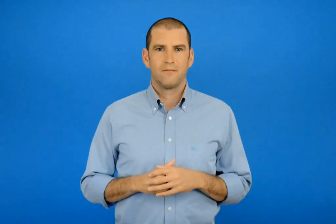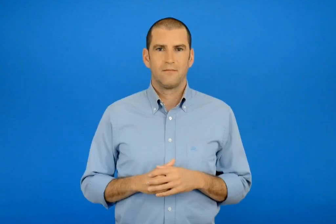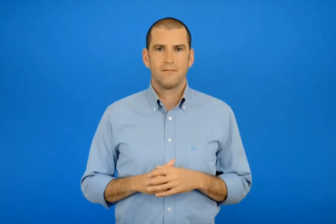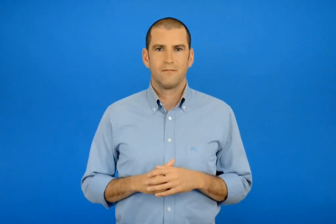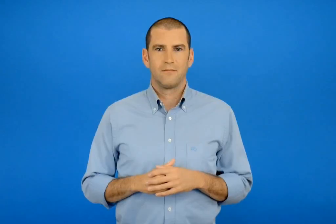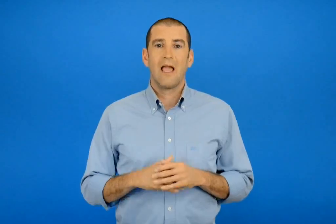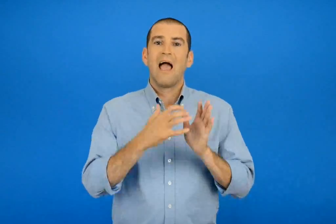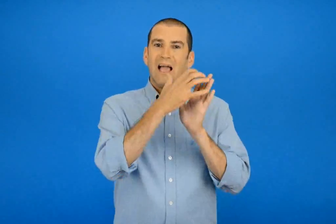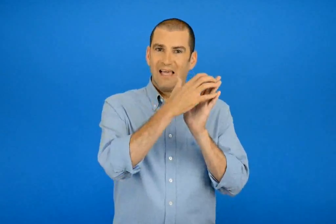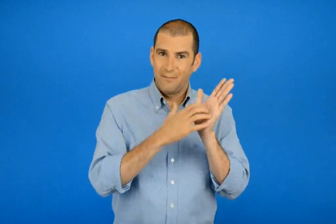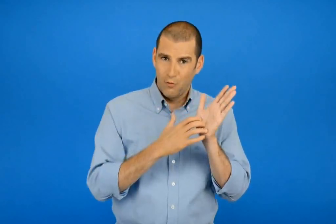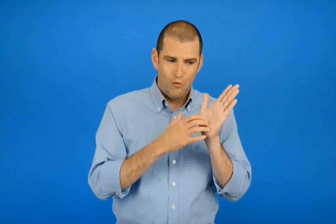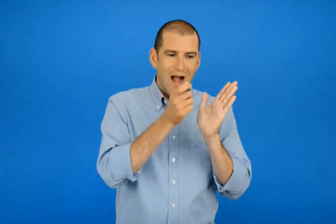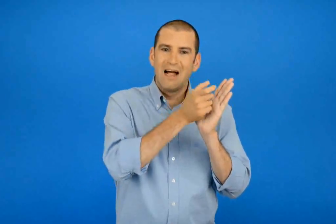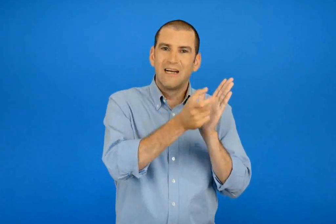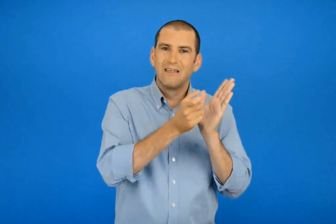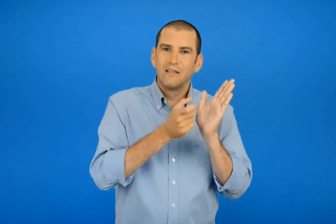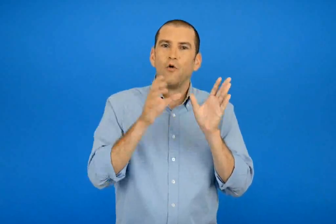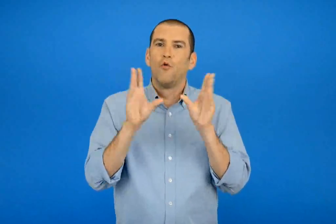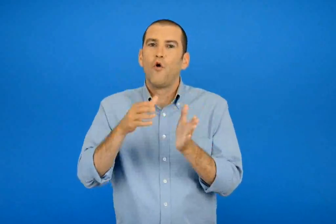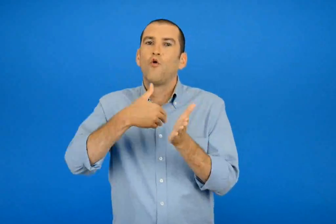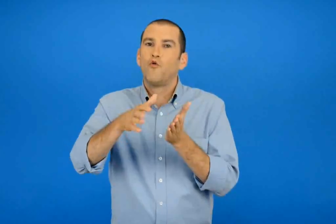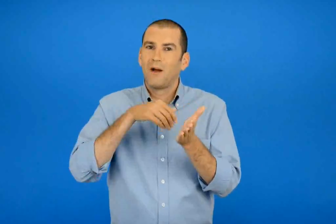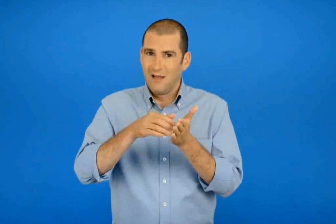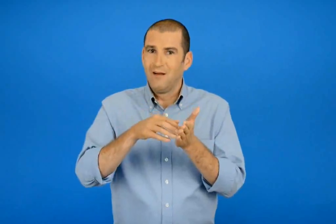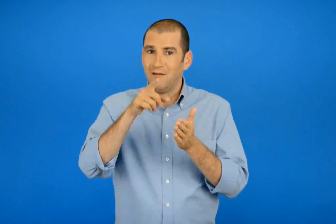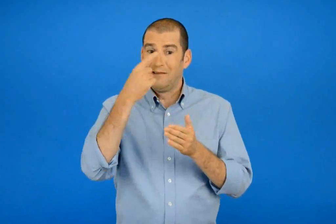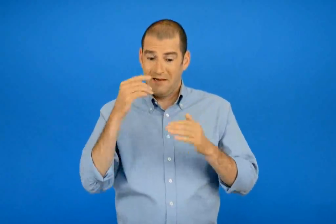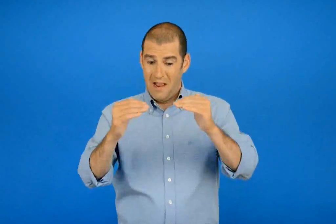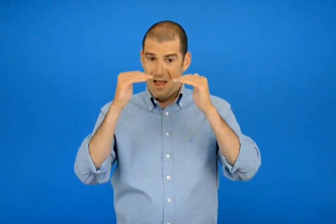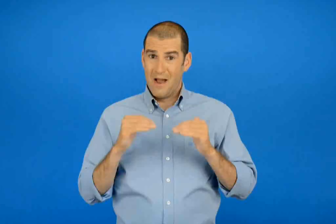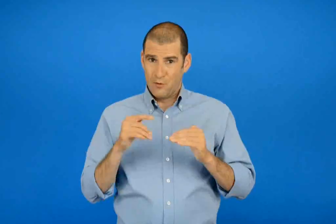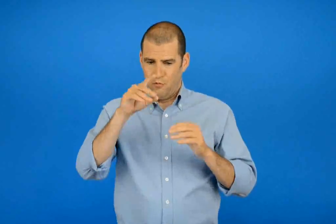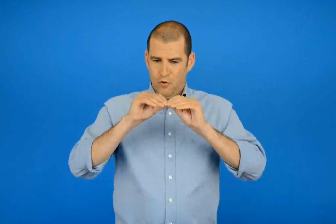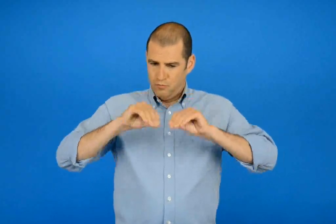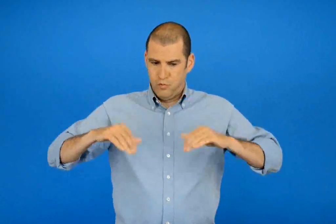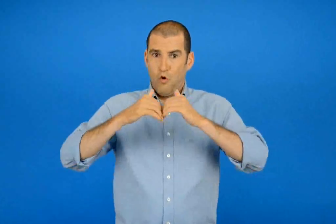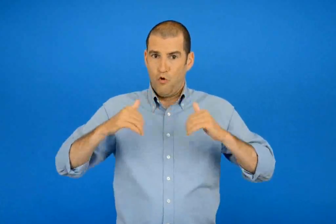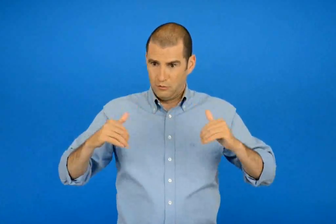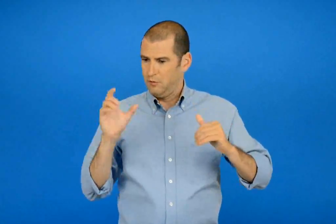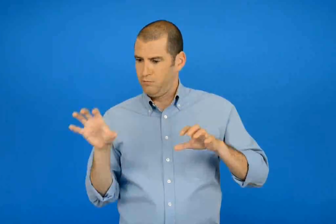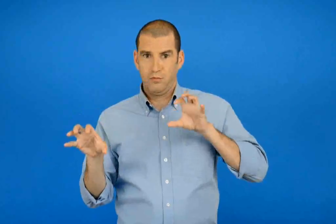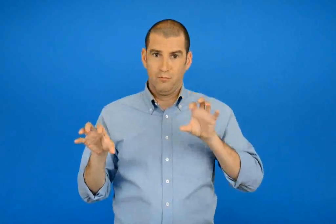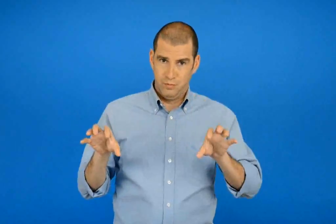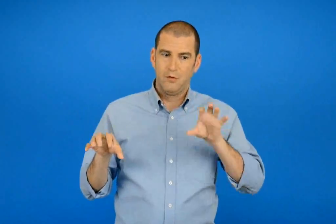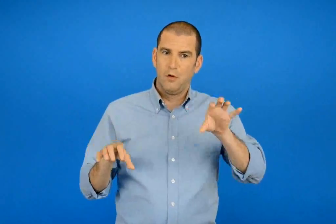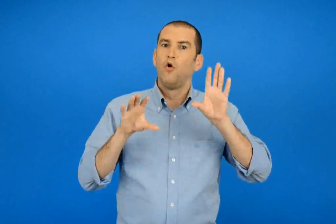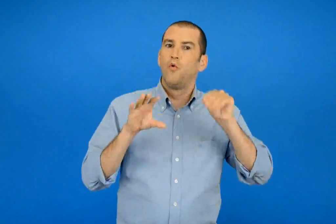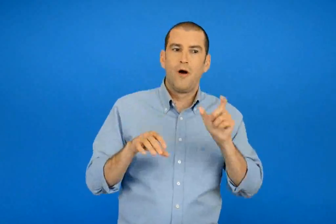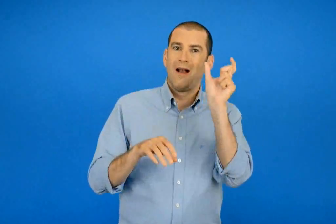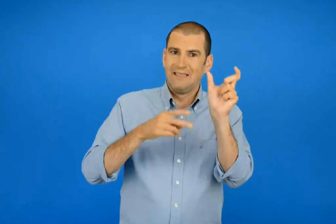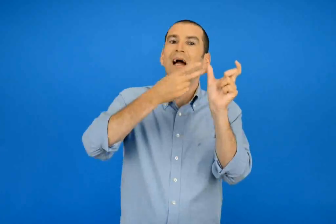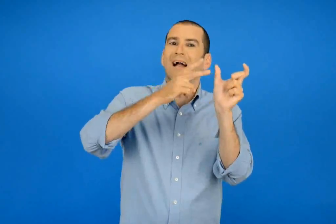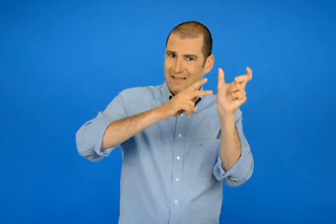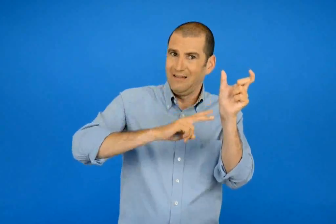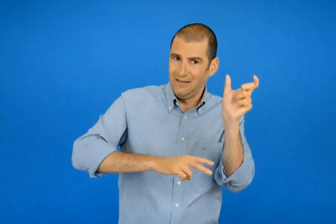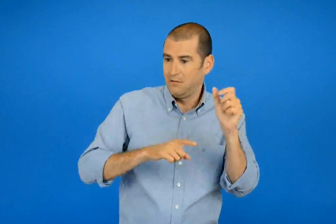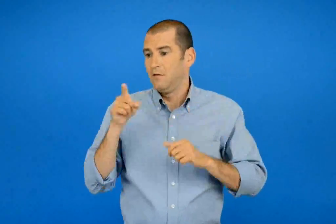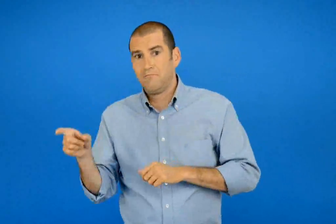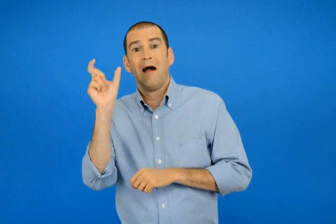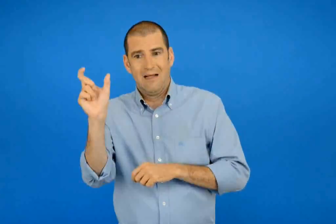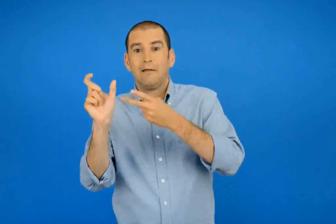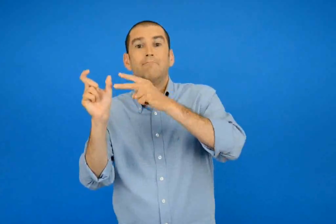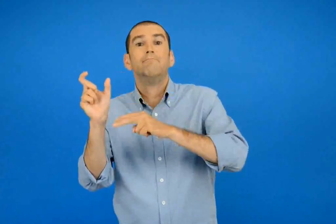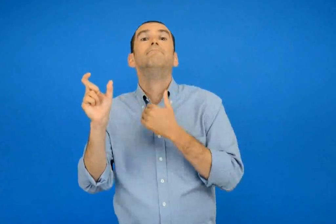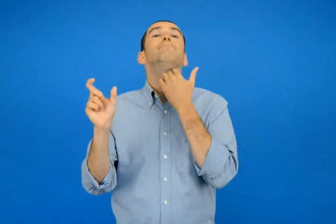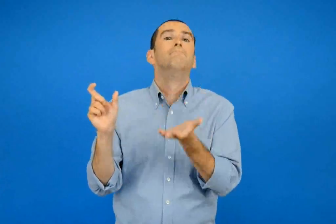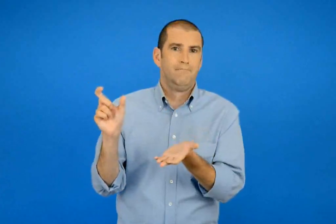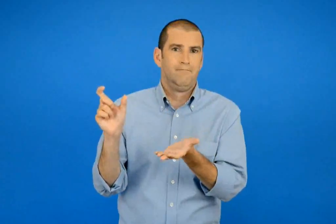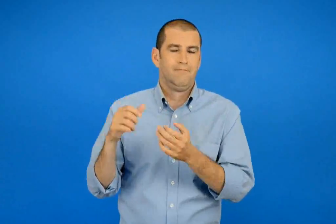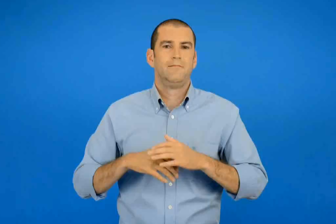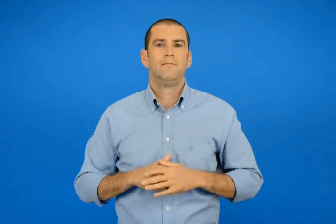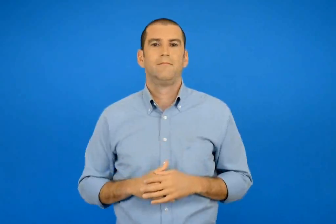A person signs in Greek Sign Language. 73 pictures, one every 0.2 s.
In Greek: χώρισε τα χρώματα του κειμένου σε εκείνα που κλίνονται και σε εκείνα που δεν κλίνονται και γράψε τα από κάτω
